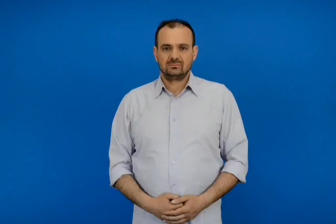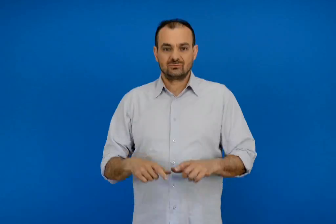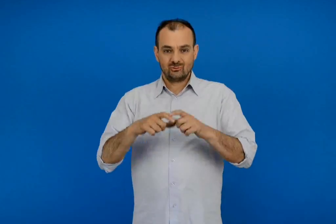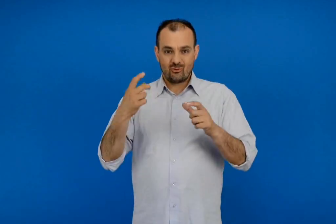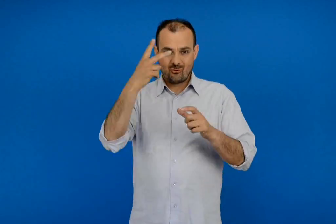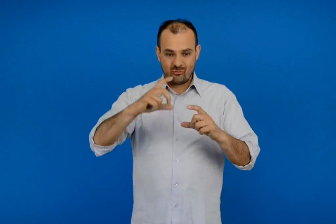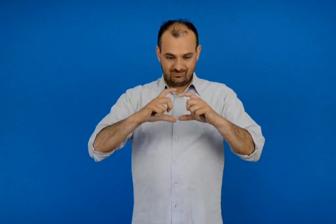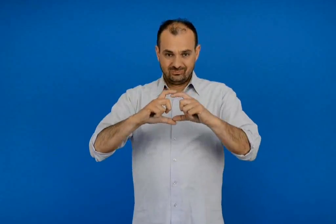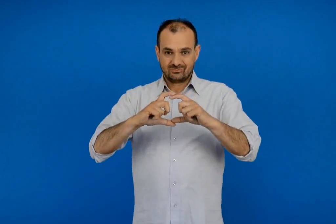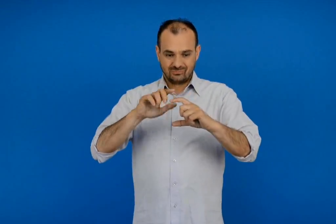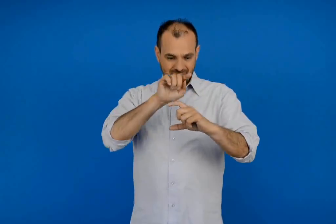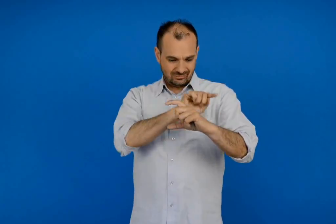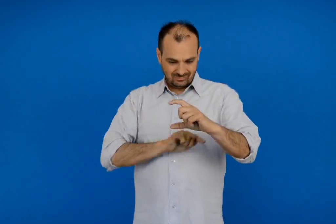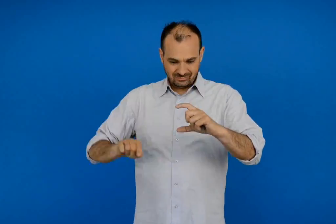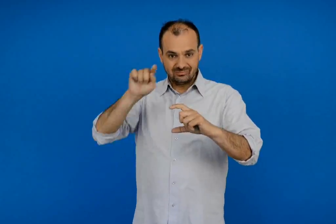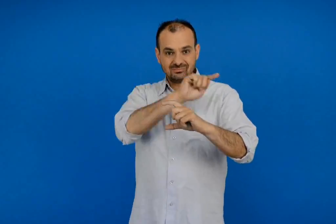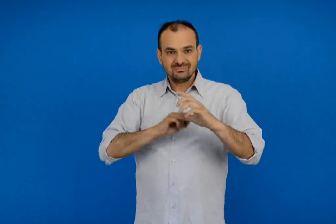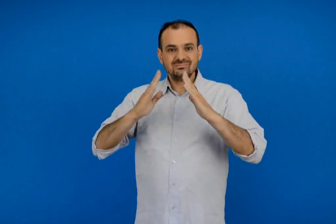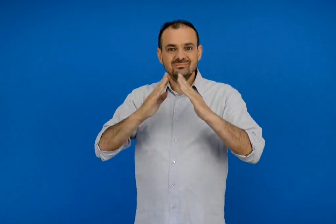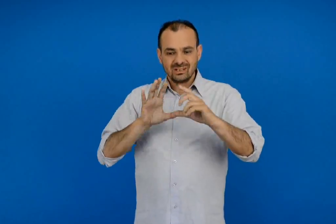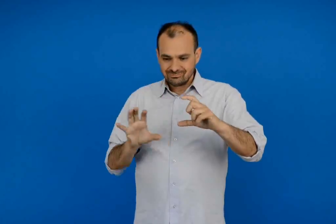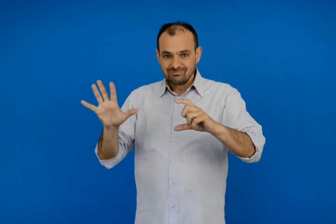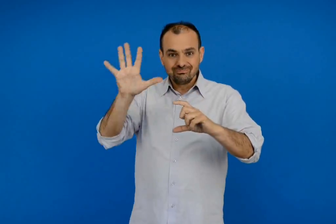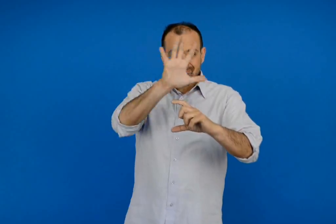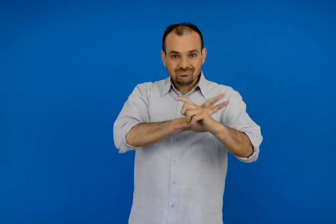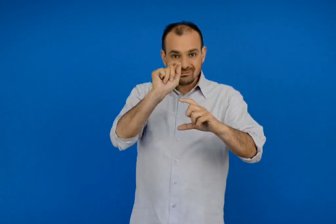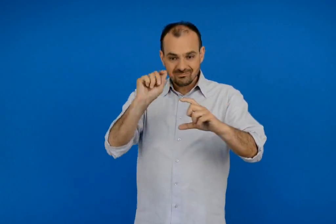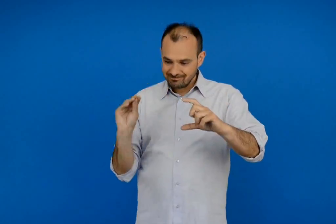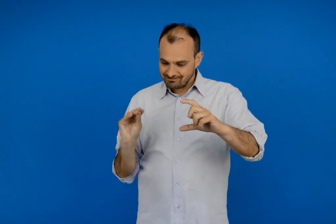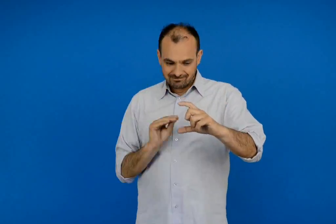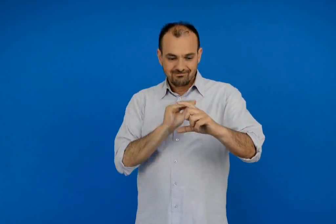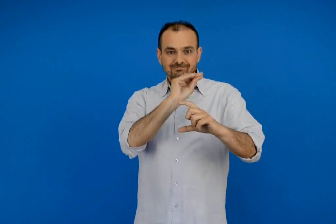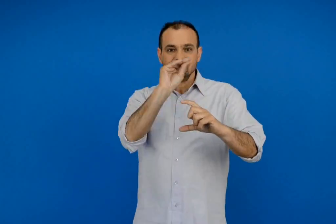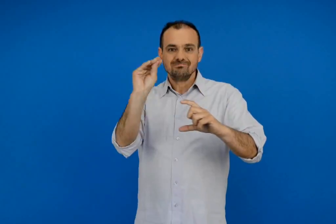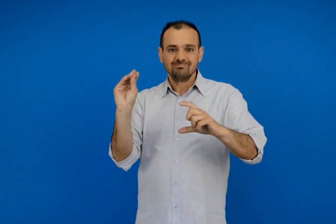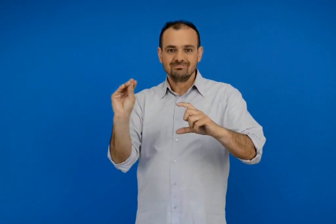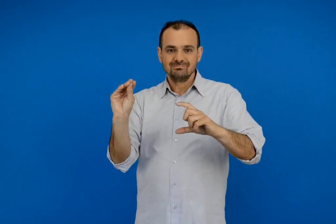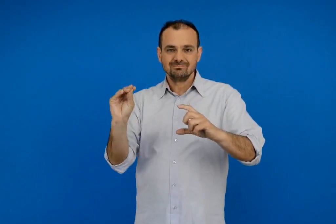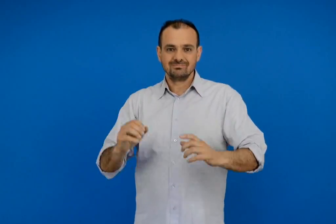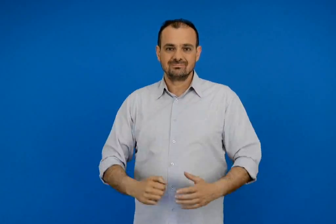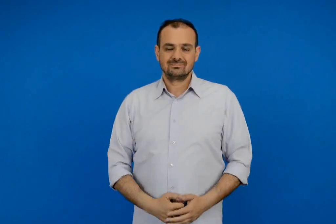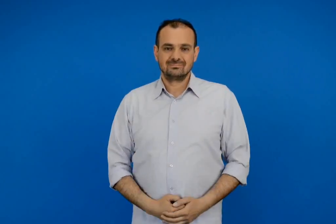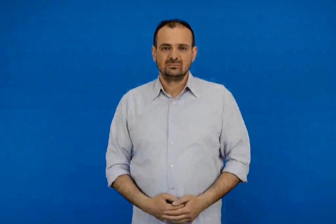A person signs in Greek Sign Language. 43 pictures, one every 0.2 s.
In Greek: συμπλήρωσε στους κύκλους χώρους και κτίρια που βρίσκονται γύρω από το σχολείο σου
